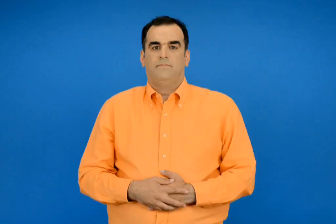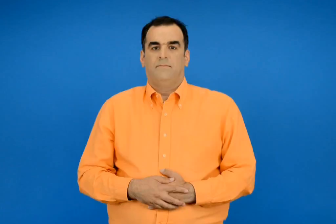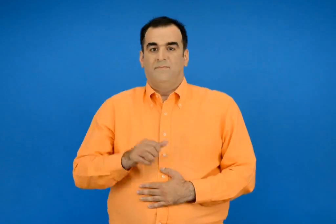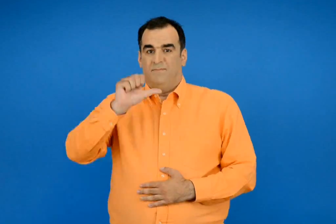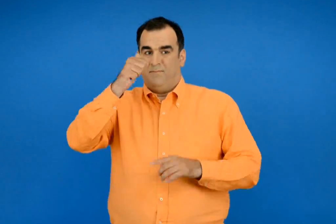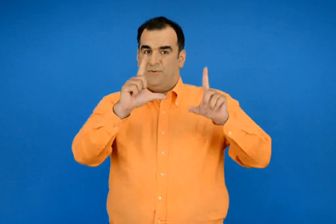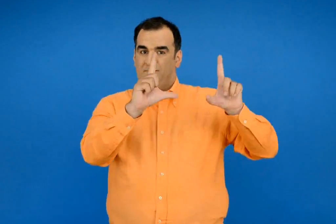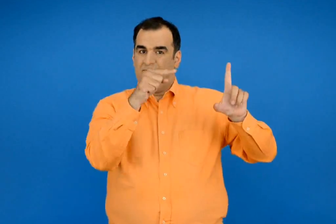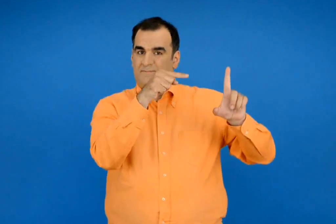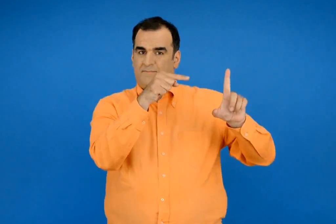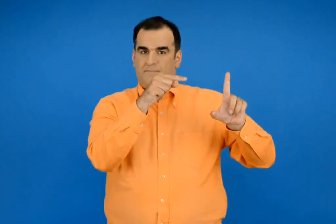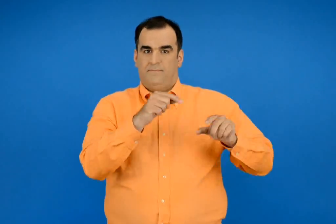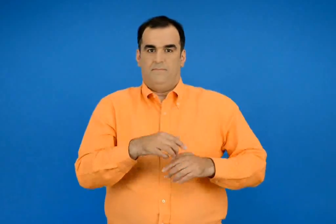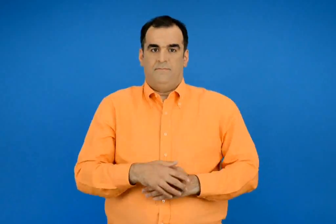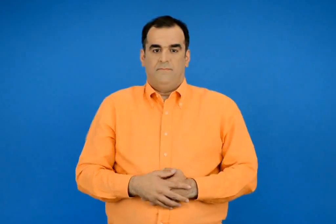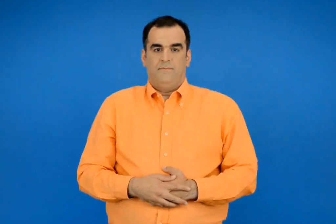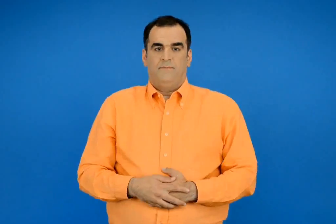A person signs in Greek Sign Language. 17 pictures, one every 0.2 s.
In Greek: στην πρώτη περίπτωση
